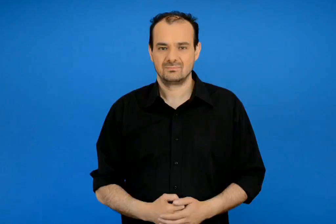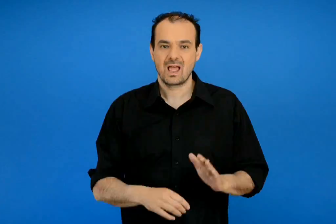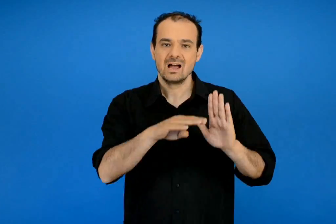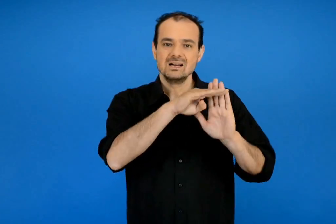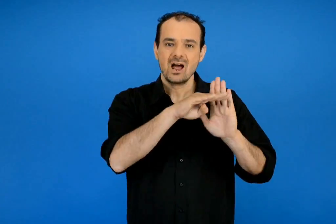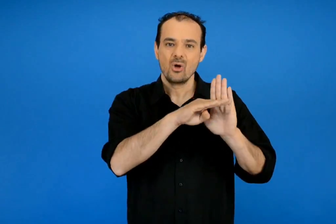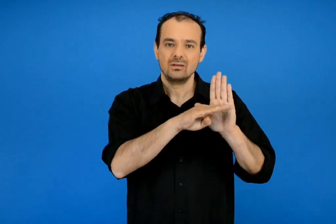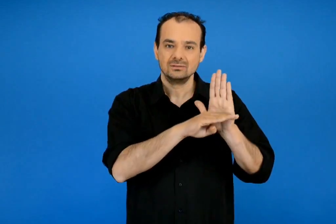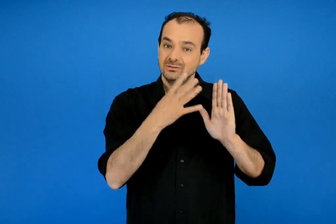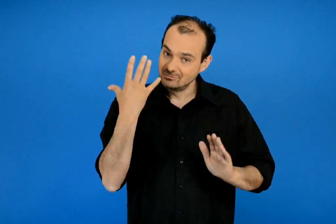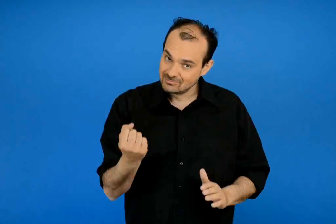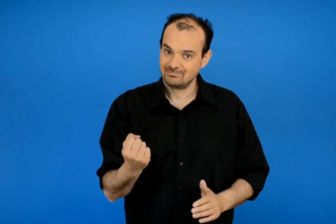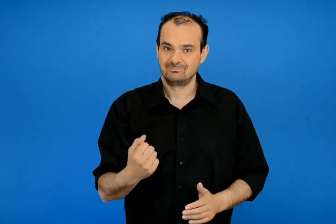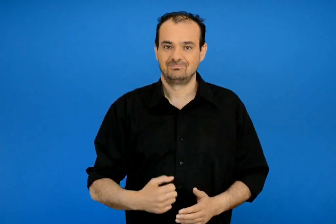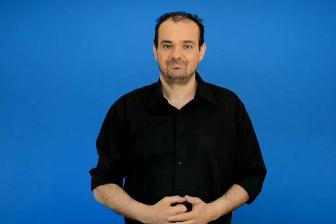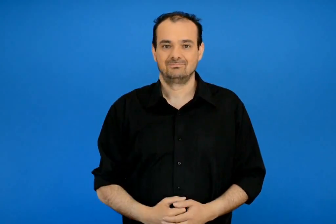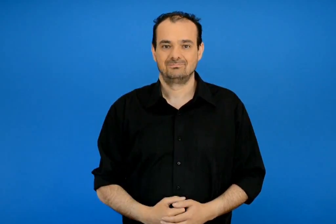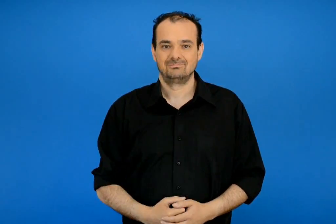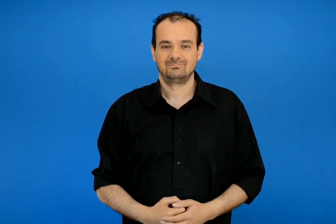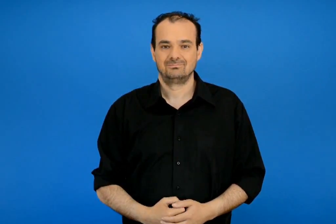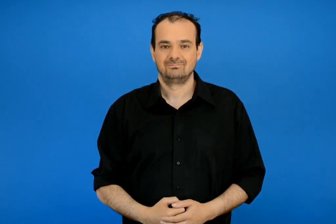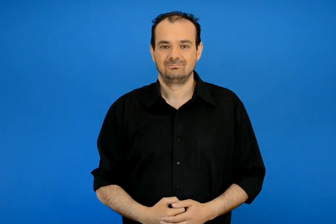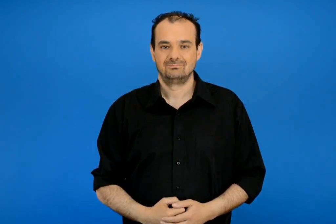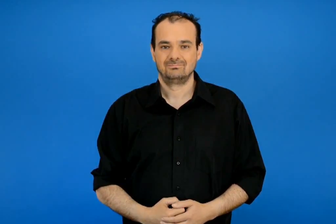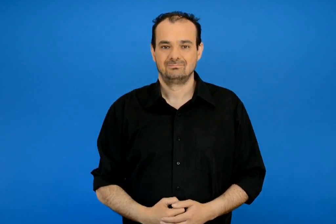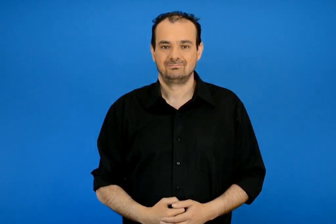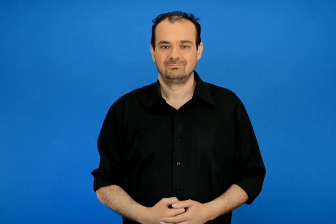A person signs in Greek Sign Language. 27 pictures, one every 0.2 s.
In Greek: έχουμε κανόνες
